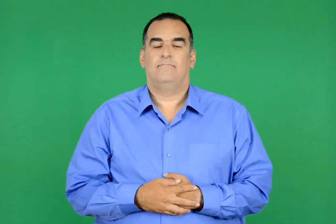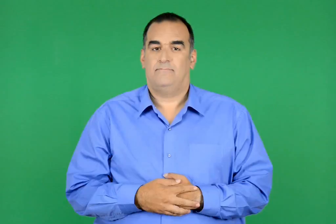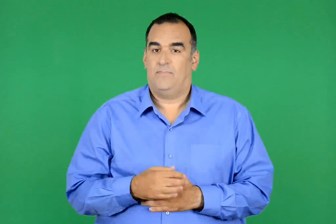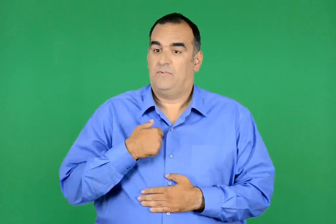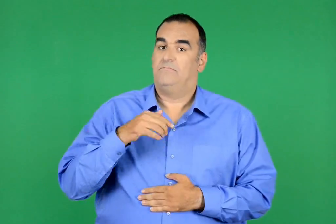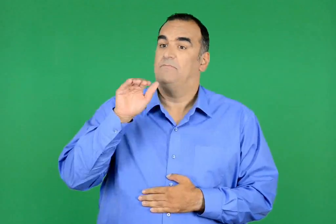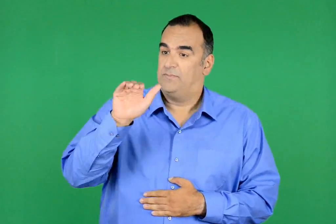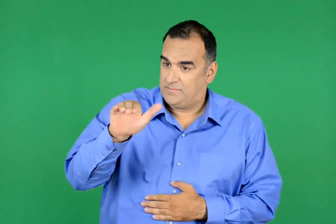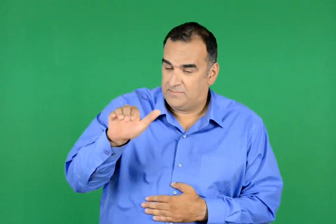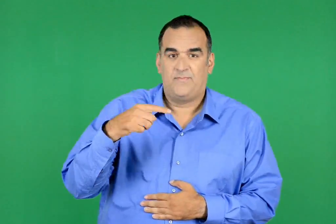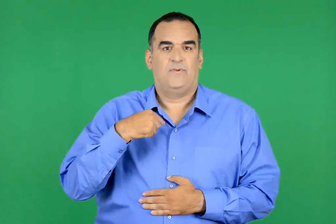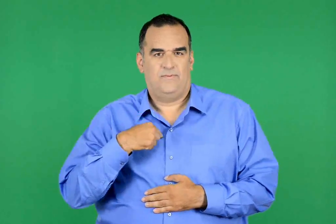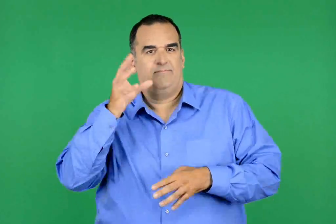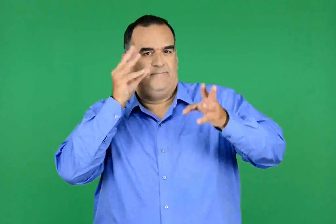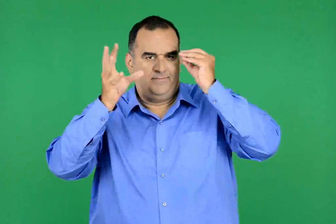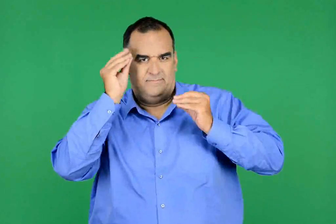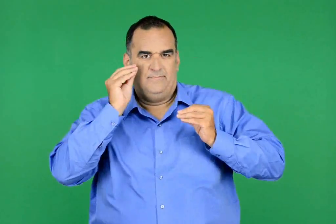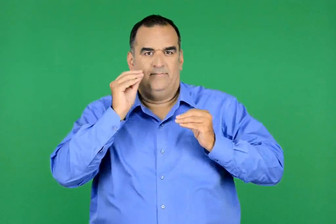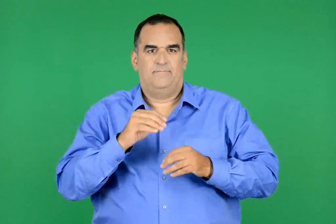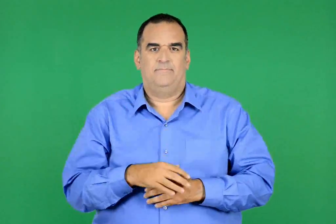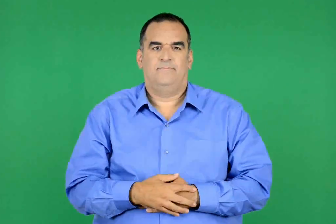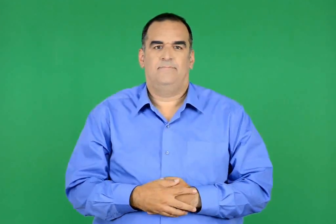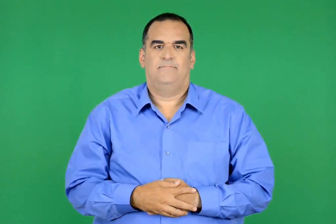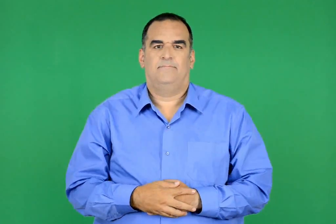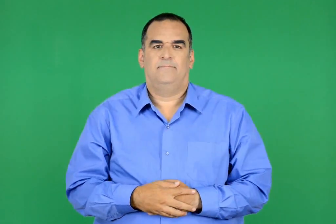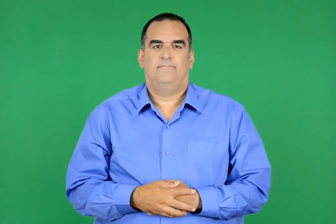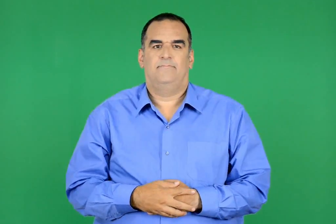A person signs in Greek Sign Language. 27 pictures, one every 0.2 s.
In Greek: ρωτώ και µαθαίνω
